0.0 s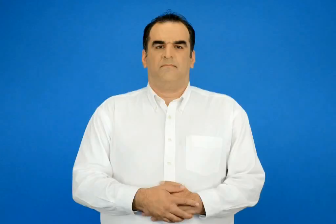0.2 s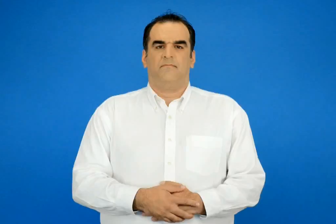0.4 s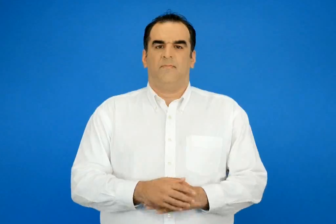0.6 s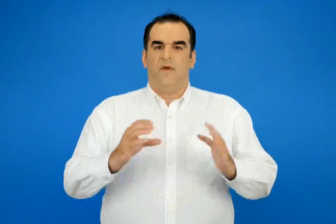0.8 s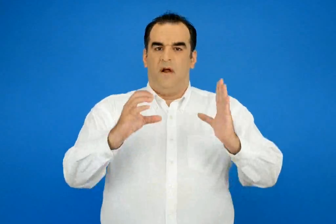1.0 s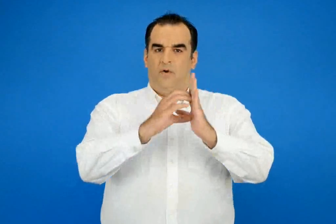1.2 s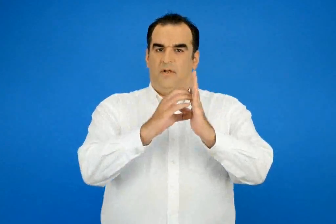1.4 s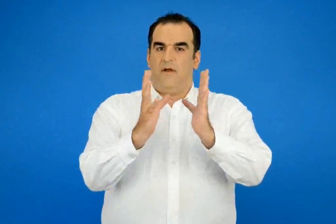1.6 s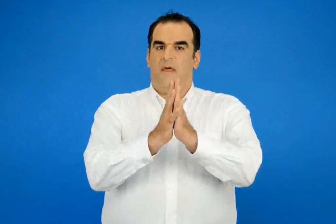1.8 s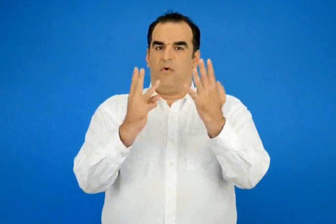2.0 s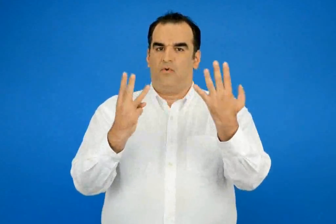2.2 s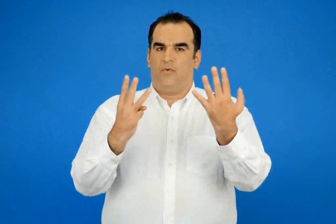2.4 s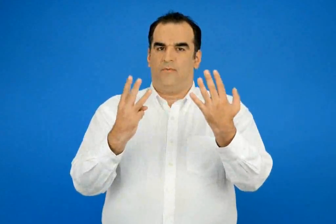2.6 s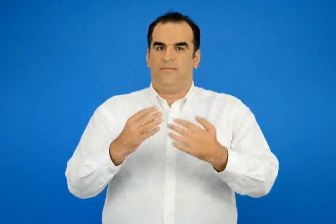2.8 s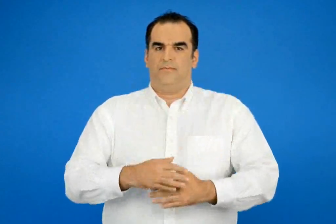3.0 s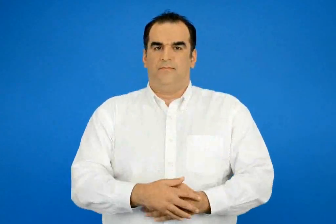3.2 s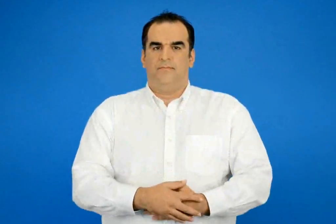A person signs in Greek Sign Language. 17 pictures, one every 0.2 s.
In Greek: ενότητα 18
